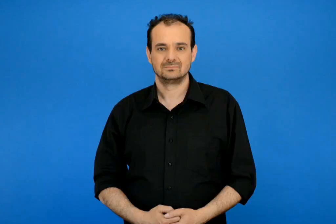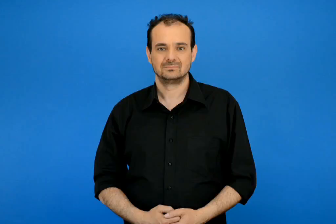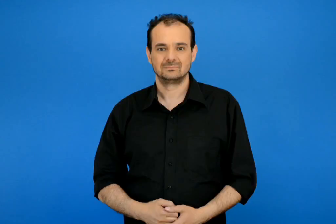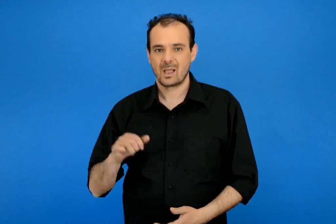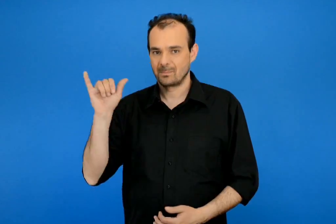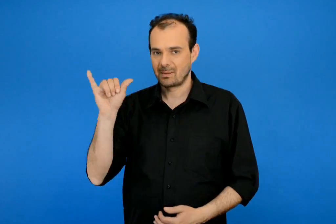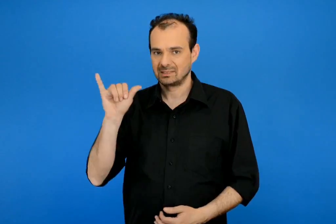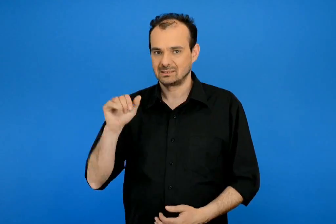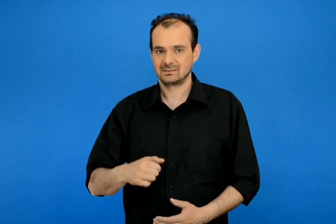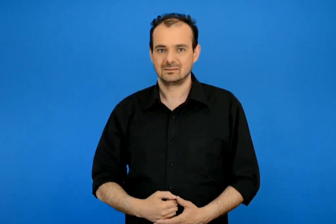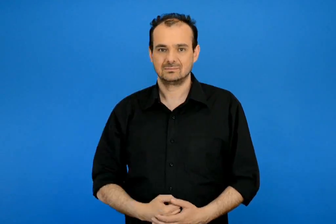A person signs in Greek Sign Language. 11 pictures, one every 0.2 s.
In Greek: πέμπτη
